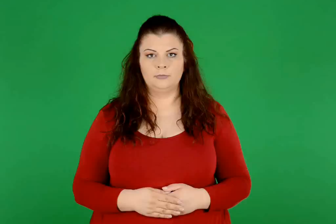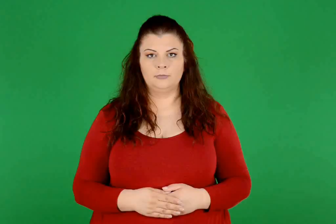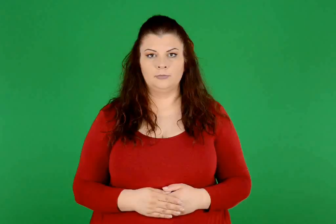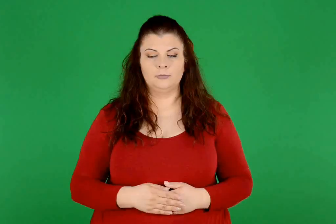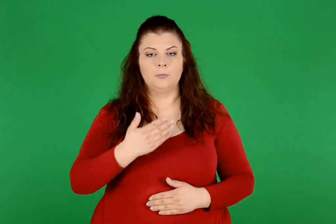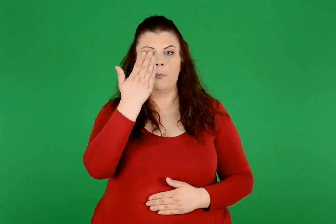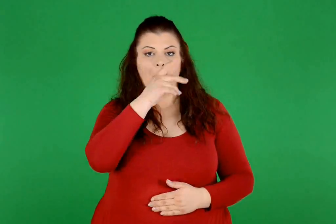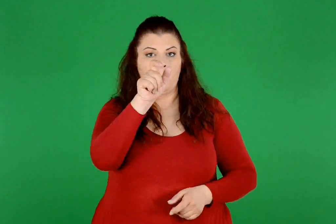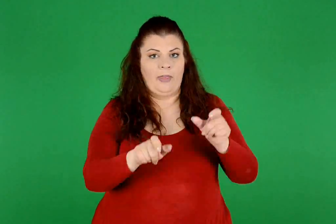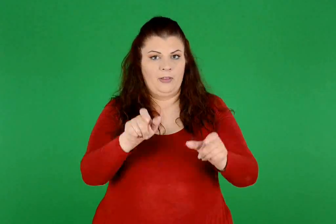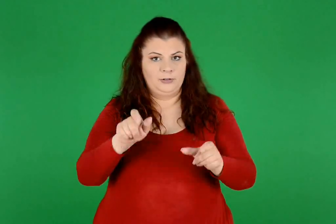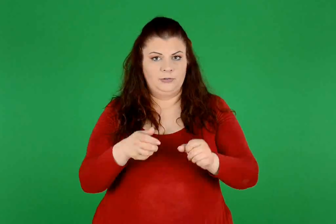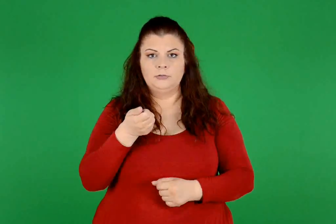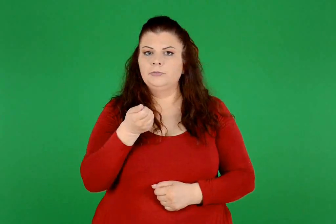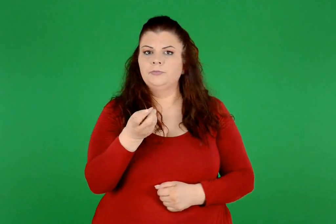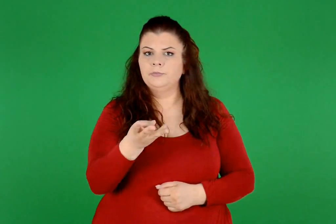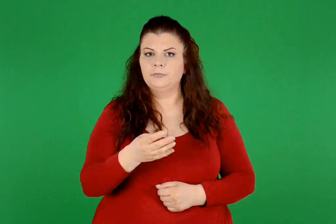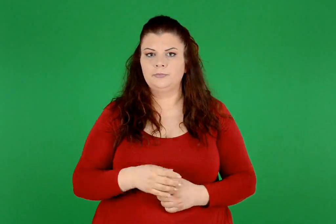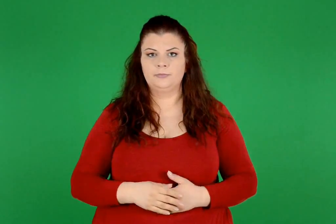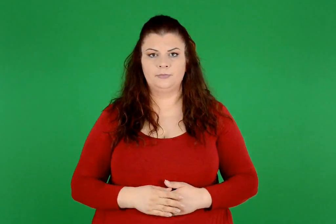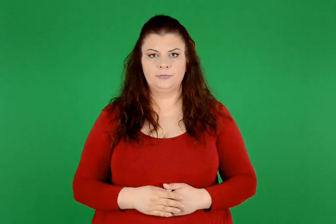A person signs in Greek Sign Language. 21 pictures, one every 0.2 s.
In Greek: αριθμός μαθητών
